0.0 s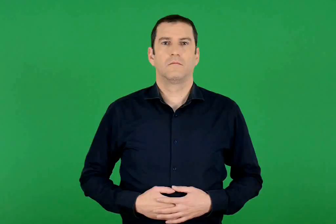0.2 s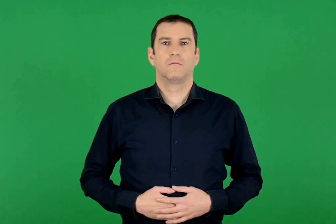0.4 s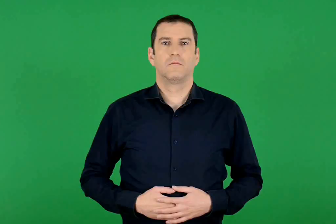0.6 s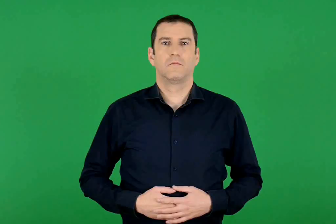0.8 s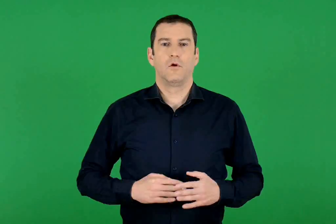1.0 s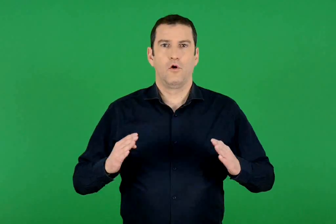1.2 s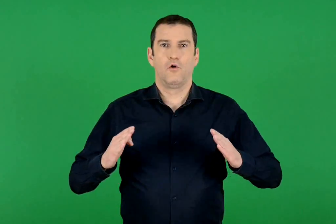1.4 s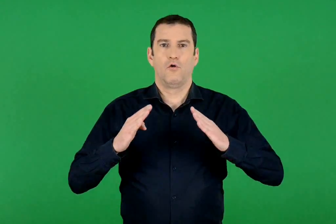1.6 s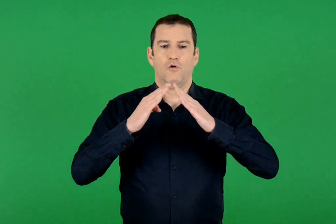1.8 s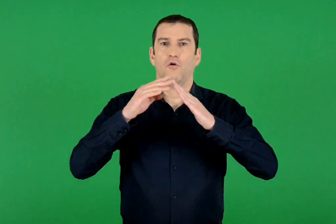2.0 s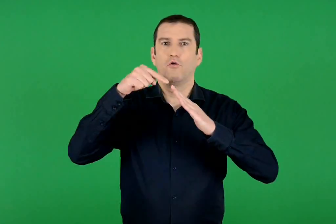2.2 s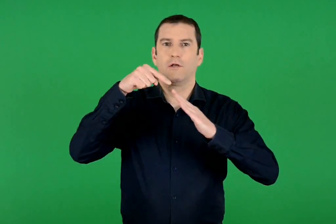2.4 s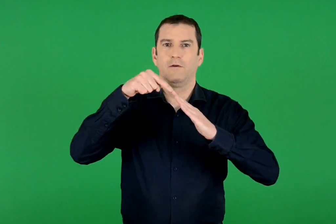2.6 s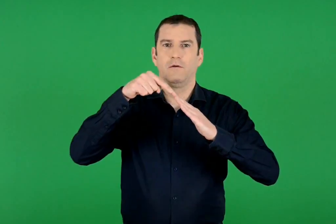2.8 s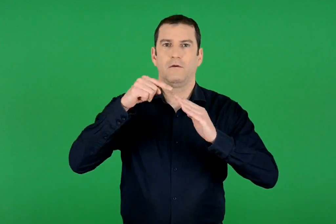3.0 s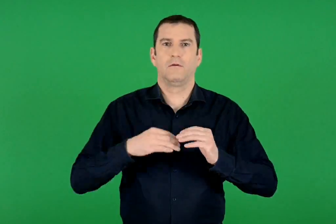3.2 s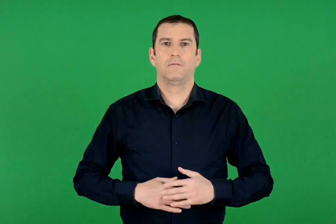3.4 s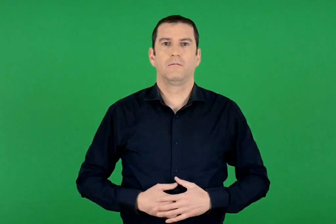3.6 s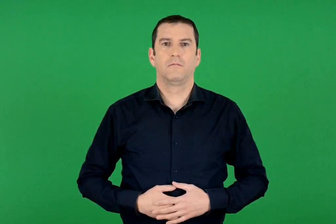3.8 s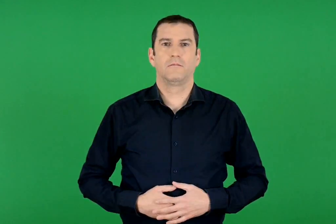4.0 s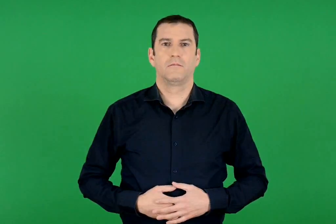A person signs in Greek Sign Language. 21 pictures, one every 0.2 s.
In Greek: κορυφή
